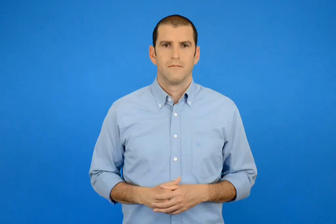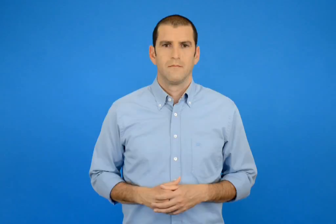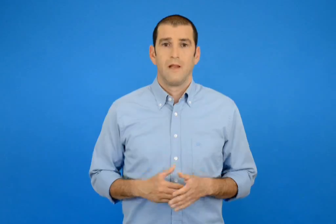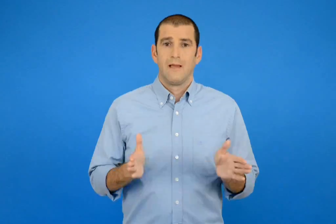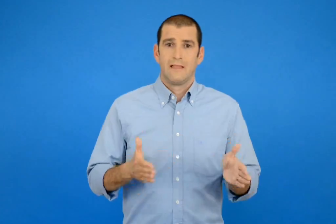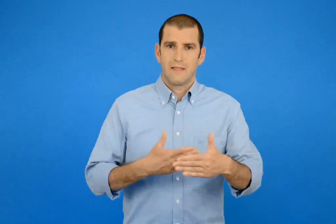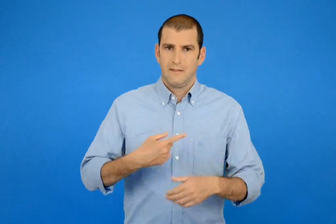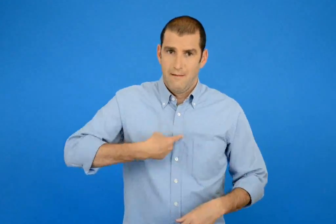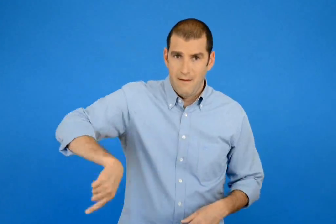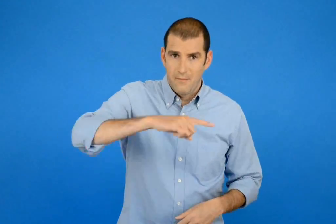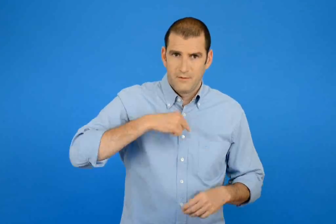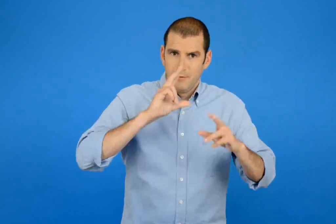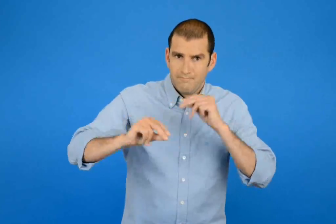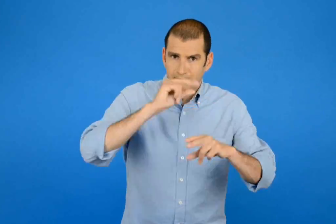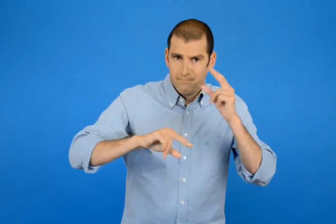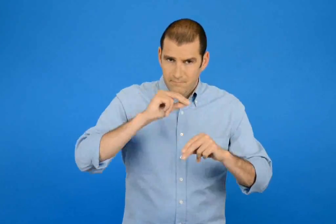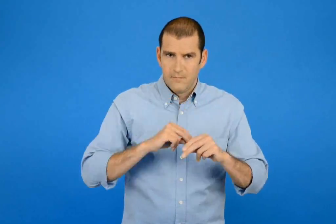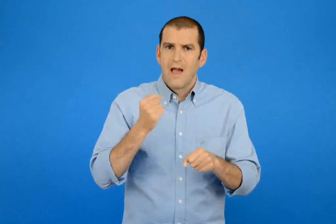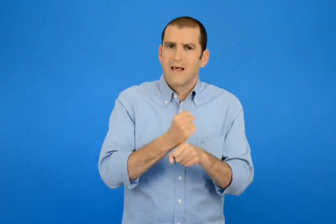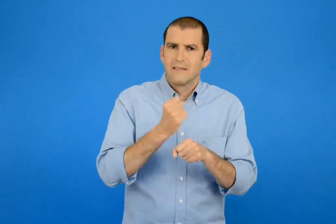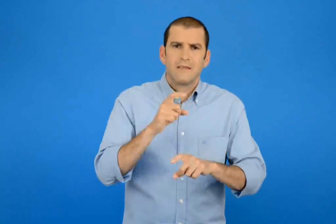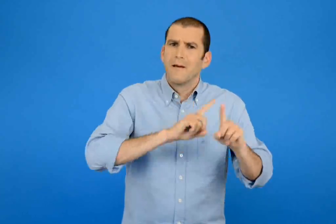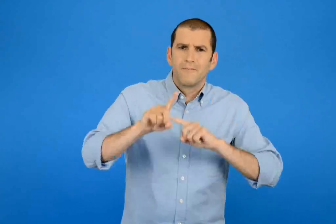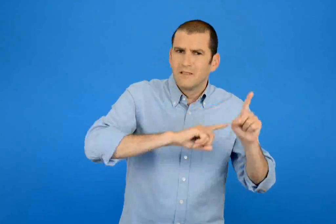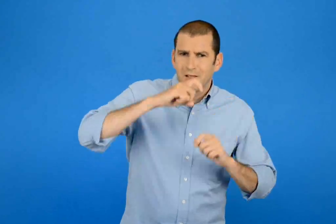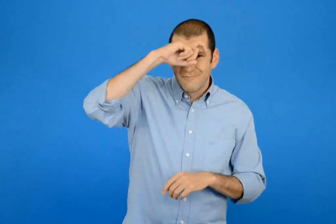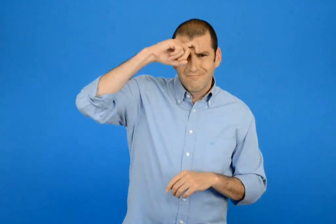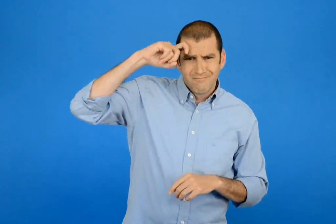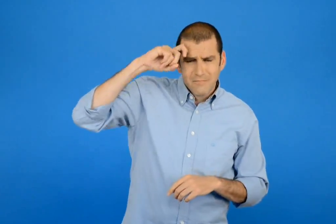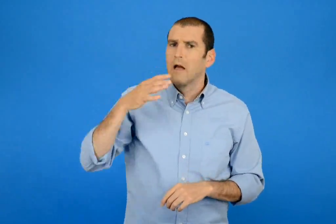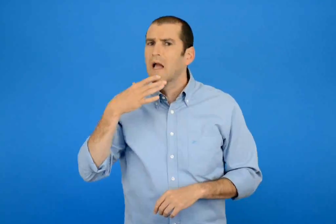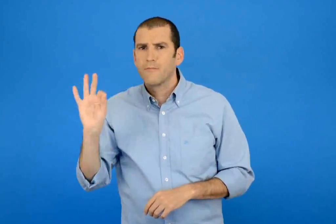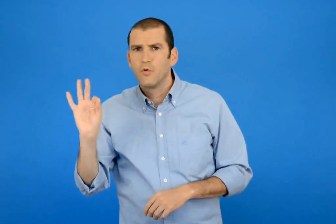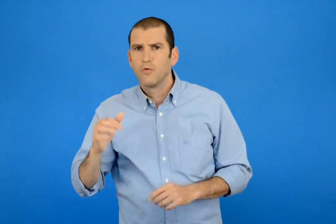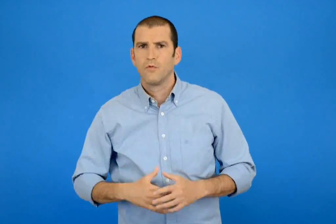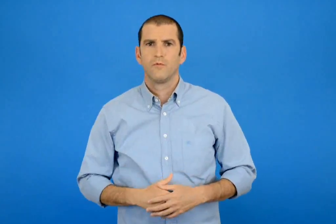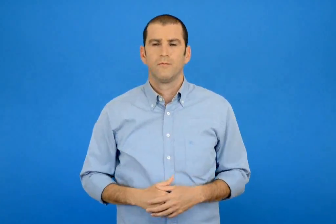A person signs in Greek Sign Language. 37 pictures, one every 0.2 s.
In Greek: συζητάμε στην τάξη ποιές μας δυσκολέψαν και γιατι
